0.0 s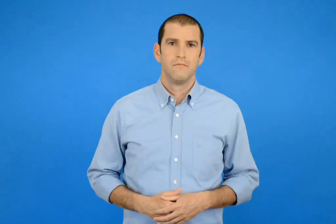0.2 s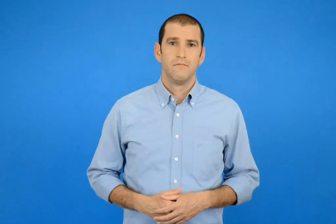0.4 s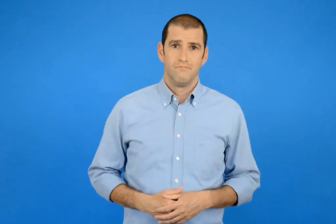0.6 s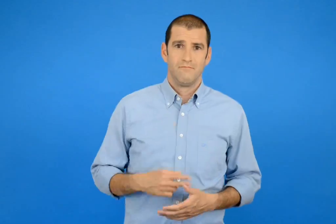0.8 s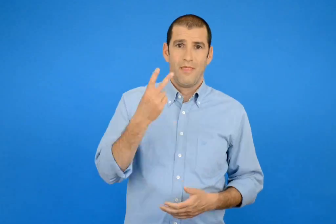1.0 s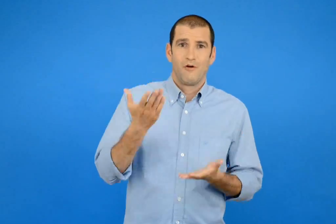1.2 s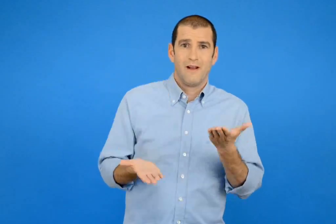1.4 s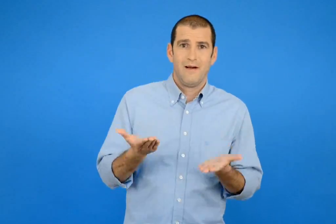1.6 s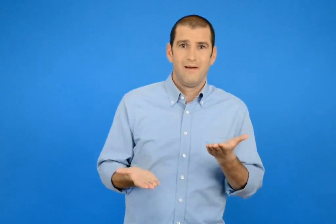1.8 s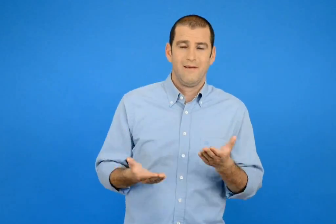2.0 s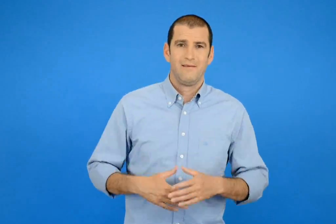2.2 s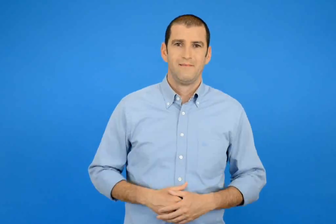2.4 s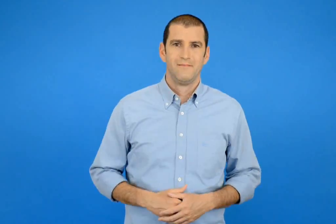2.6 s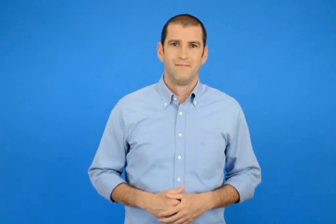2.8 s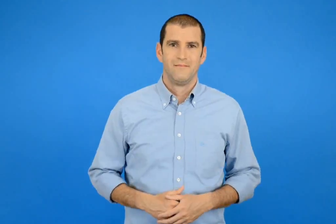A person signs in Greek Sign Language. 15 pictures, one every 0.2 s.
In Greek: είναι 2 κιλά
